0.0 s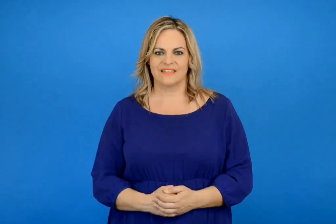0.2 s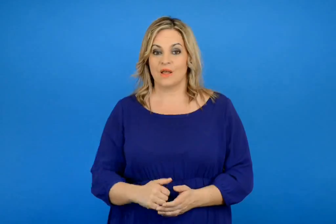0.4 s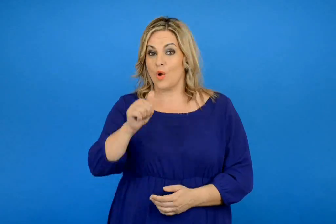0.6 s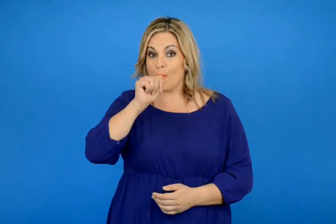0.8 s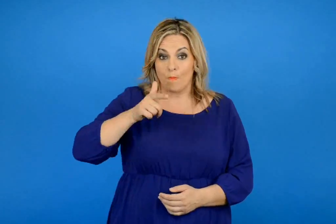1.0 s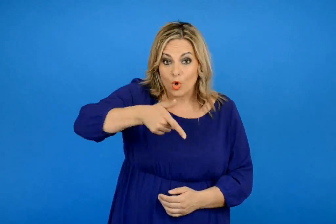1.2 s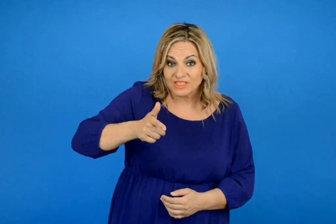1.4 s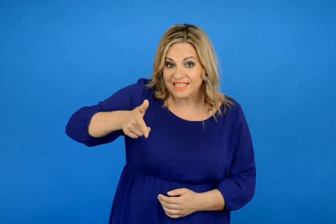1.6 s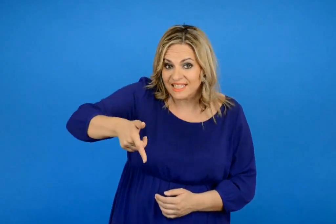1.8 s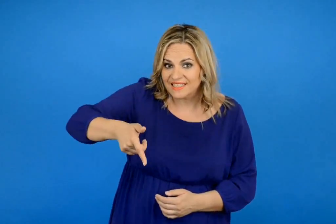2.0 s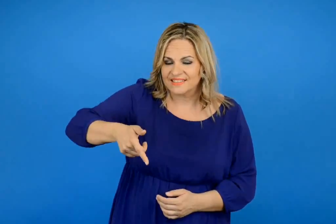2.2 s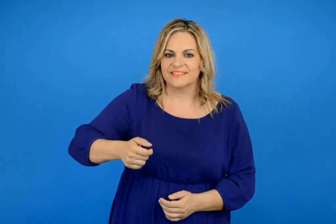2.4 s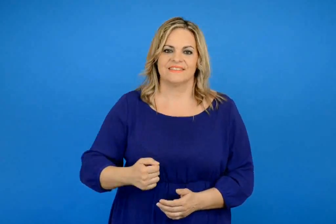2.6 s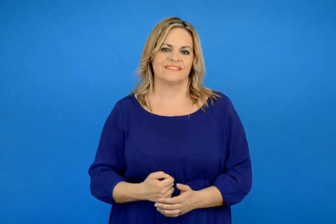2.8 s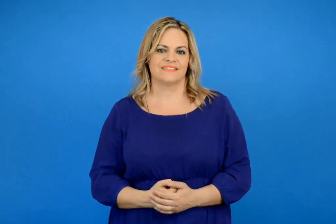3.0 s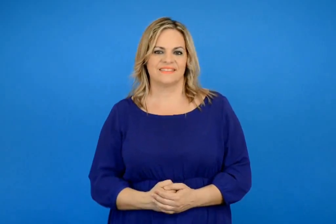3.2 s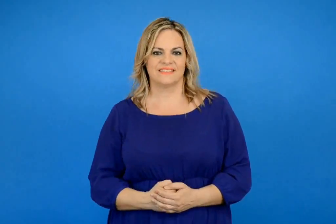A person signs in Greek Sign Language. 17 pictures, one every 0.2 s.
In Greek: ποτιστήρι
